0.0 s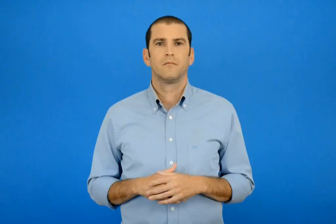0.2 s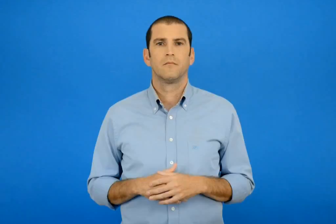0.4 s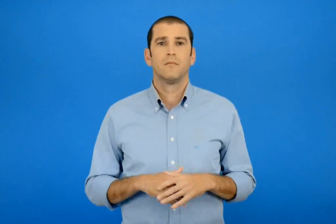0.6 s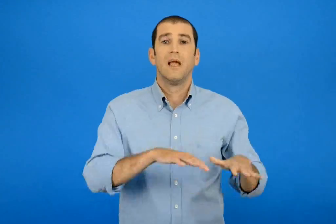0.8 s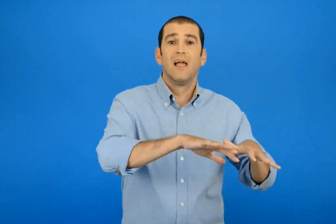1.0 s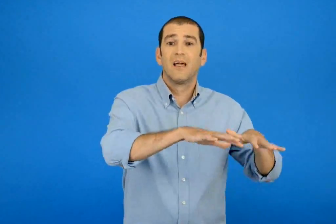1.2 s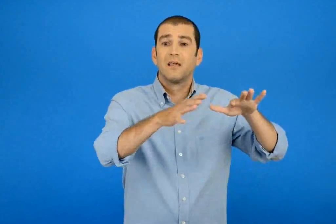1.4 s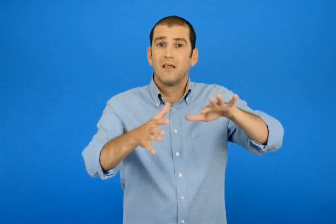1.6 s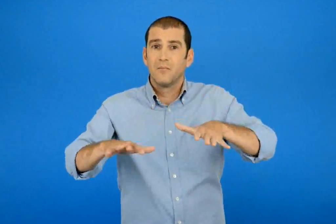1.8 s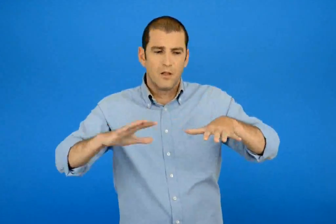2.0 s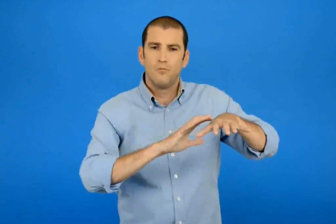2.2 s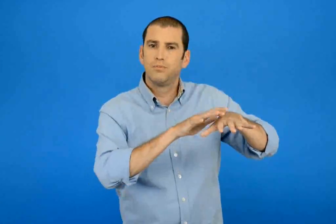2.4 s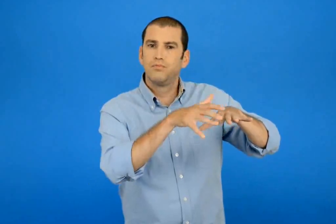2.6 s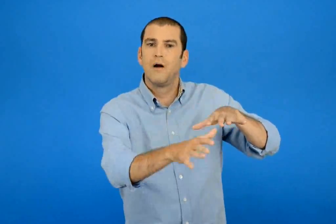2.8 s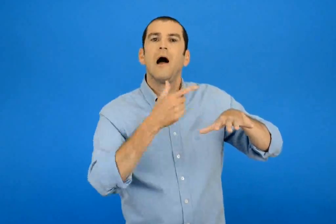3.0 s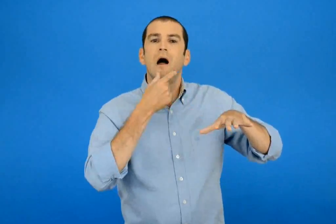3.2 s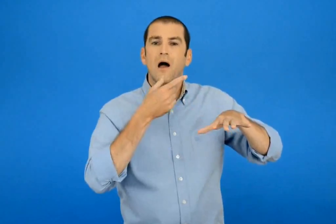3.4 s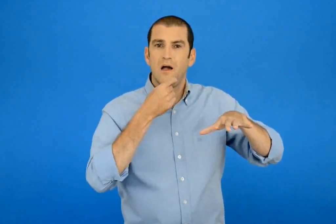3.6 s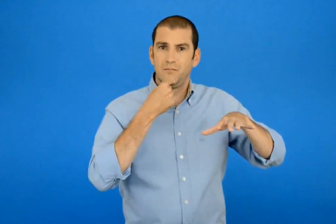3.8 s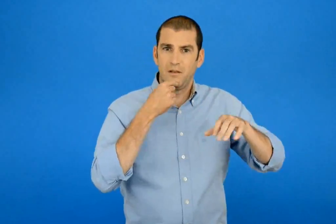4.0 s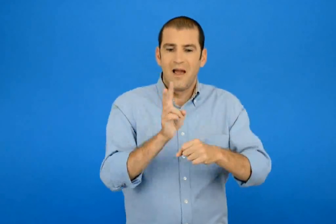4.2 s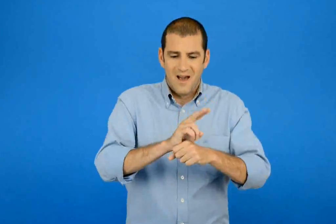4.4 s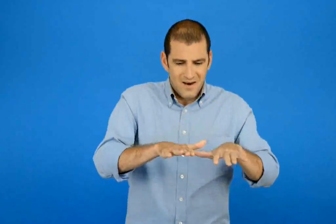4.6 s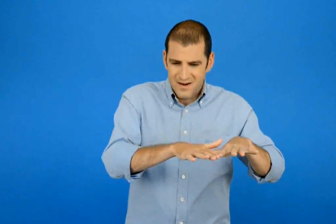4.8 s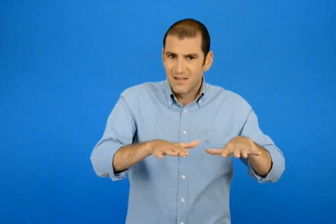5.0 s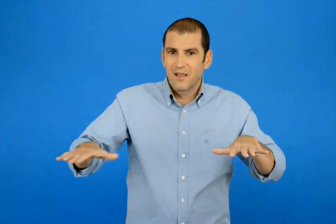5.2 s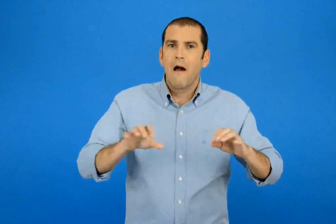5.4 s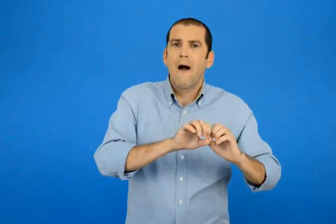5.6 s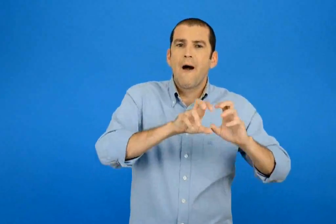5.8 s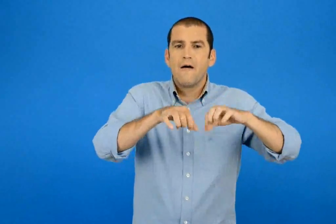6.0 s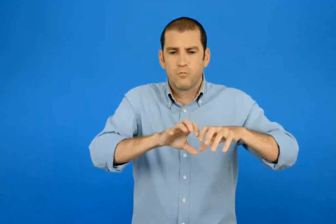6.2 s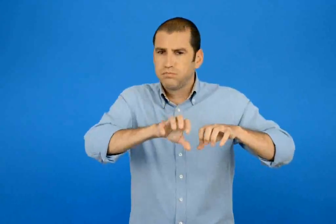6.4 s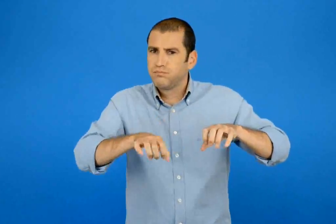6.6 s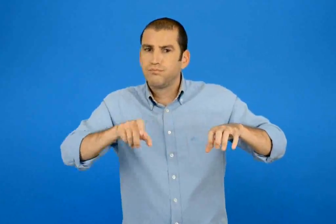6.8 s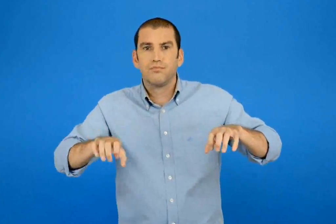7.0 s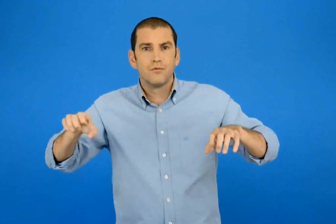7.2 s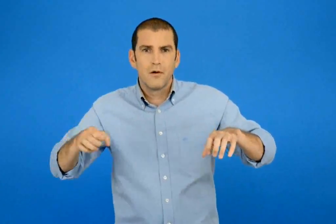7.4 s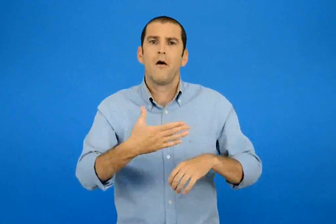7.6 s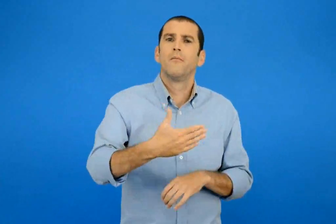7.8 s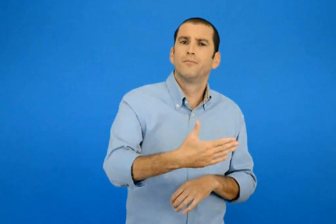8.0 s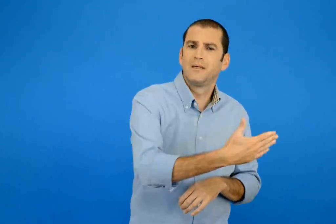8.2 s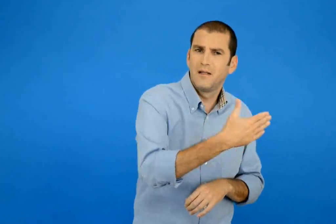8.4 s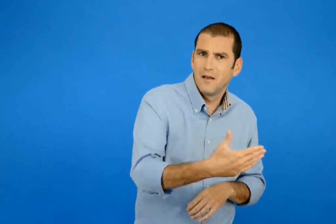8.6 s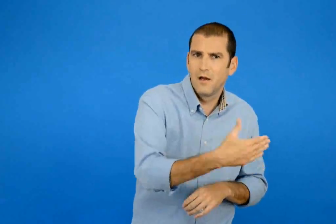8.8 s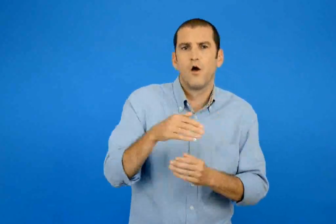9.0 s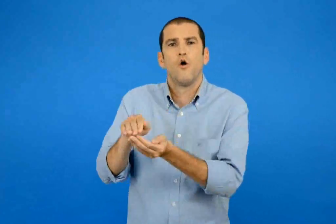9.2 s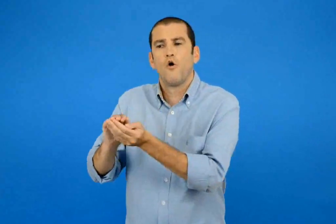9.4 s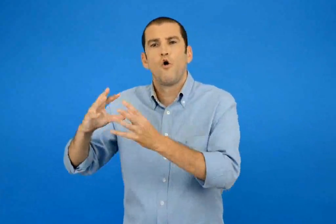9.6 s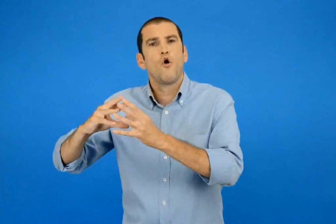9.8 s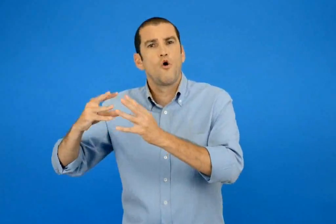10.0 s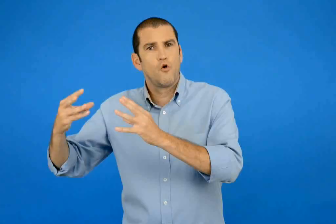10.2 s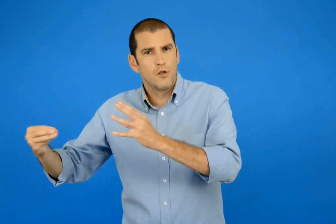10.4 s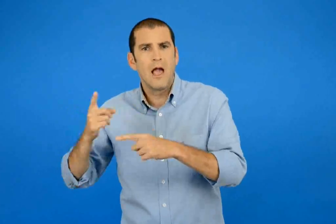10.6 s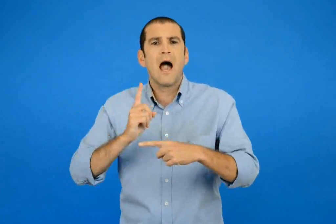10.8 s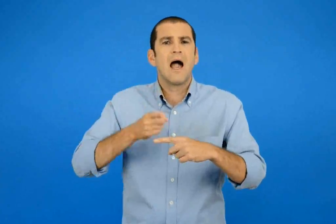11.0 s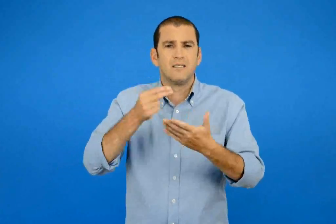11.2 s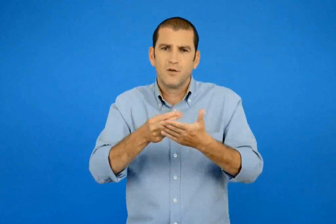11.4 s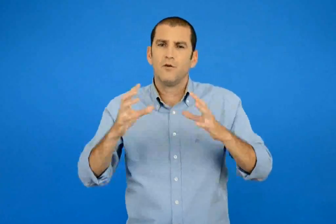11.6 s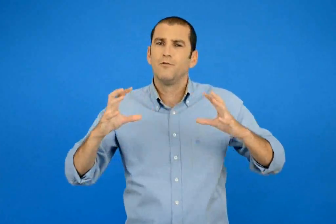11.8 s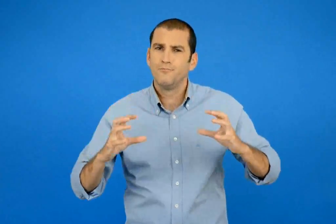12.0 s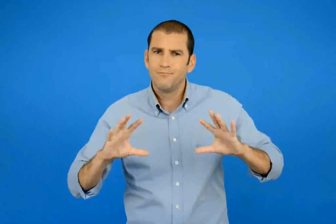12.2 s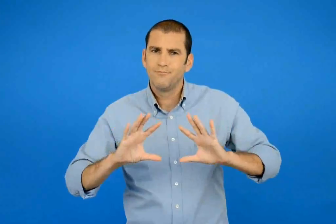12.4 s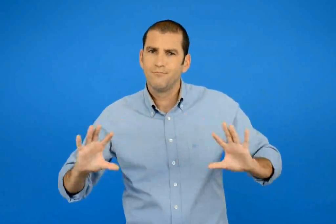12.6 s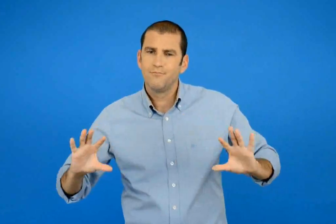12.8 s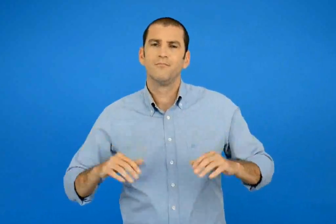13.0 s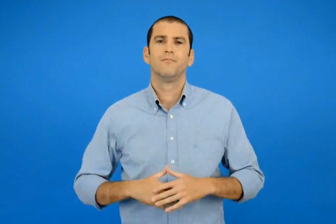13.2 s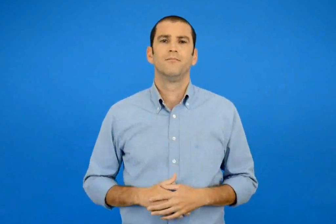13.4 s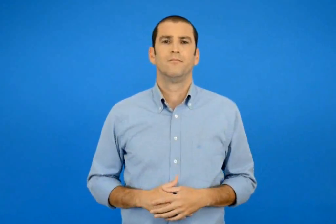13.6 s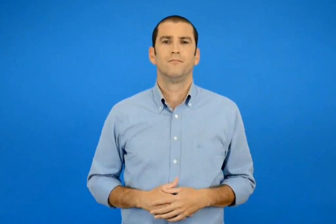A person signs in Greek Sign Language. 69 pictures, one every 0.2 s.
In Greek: και άσπρισαν τα κύματα και γέμισε αφρούς το χαρτί και ασημωθήκαν τα ψαριά και τα κοχύλια
